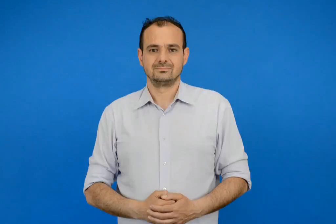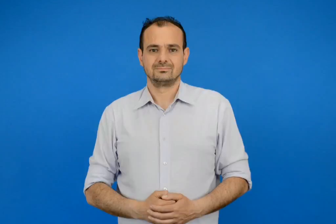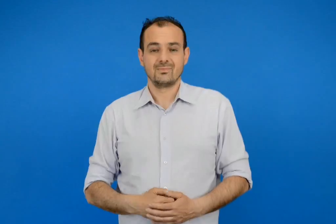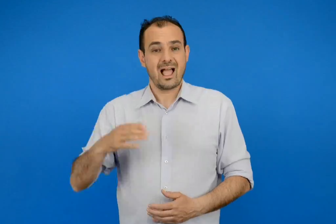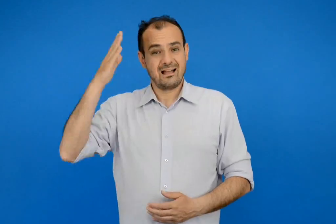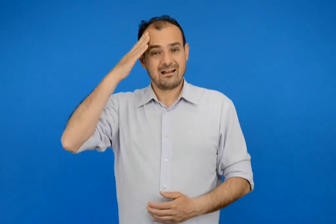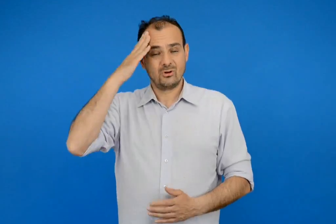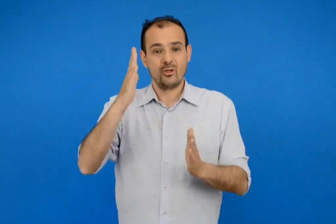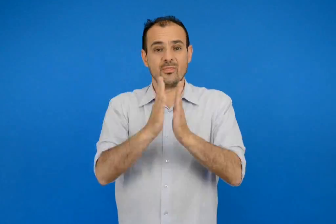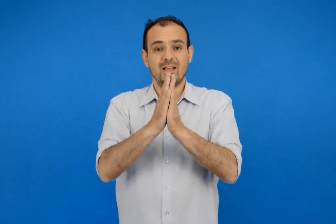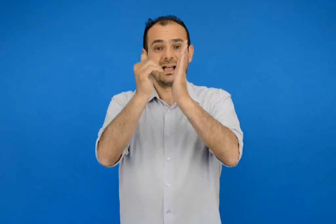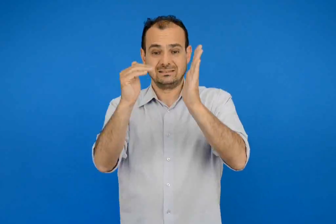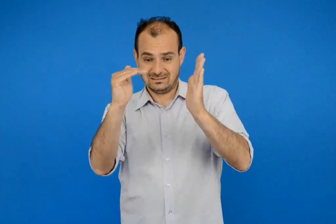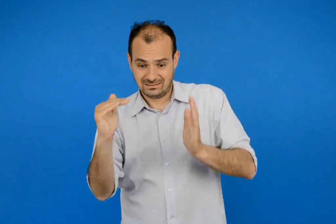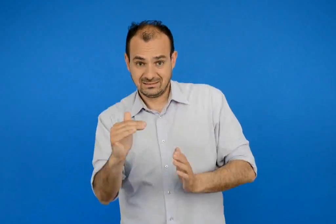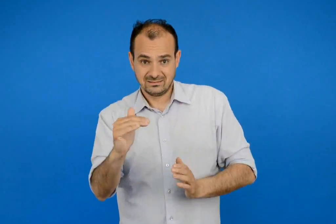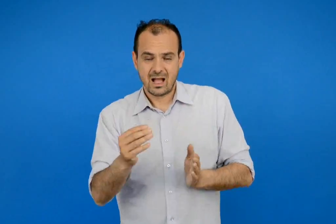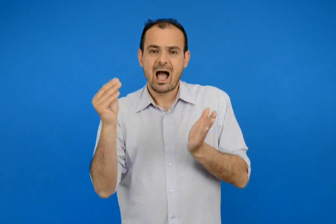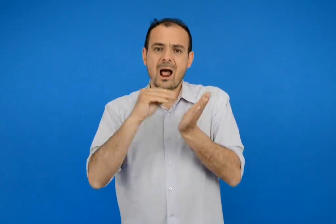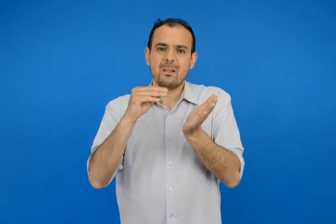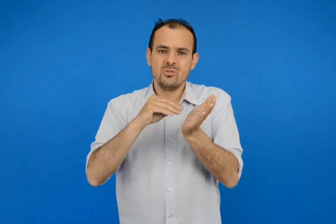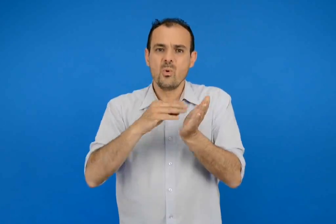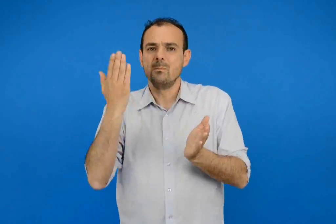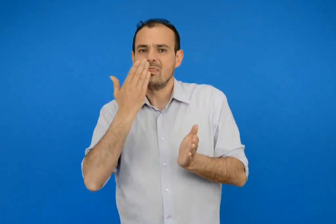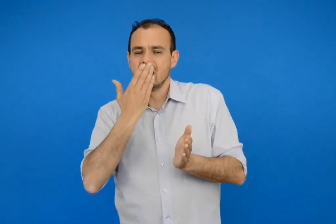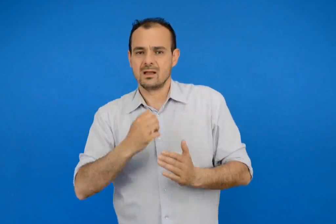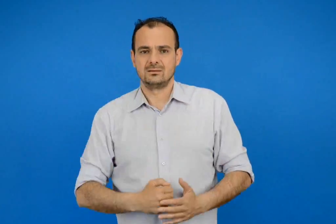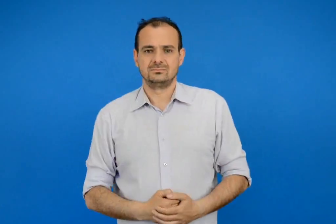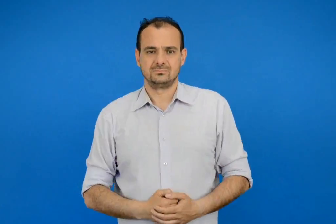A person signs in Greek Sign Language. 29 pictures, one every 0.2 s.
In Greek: κεφάλαιο 16ο επαναληπτικό μάθημα
